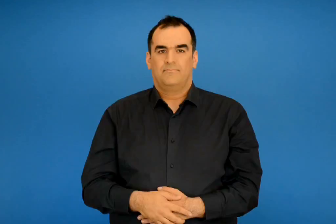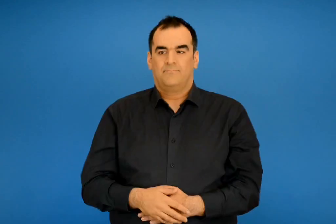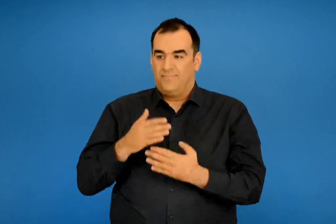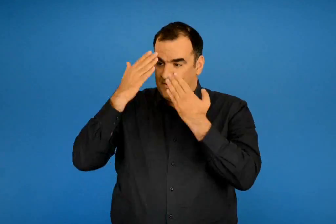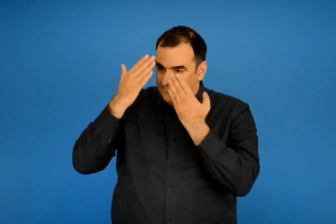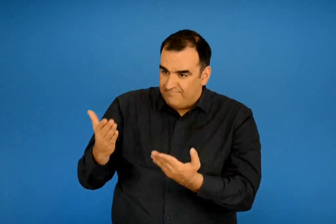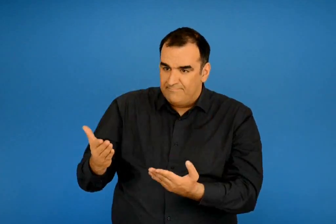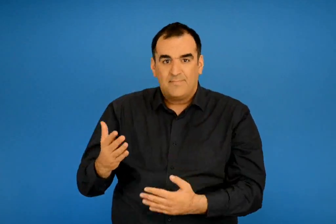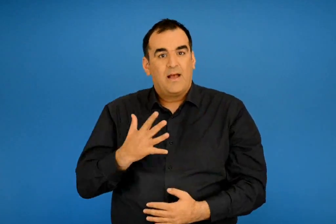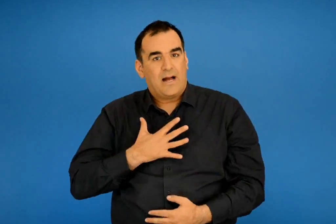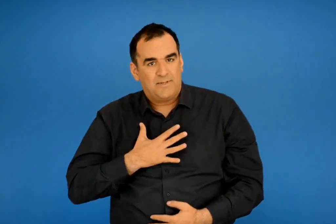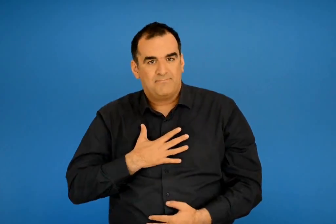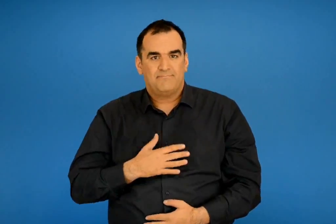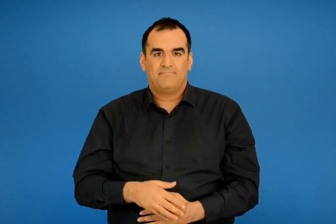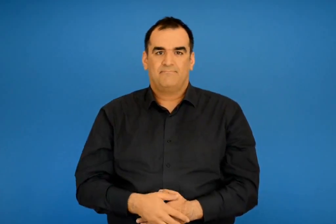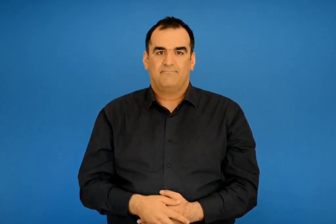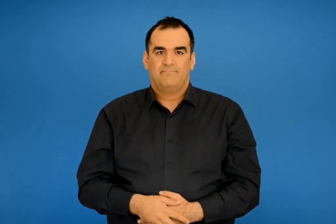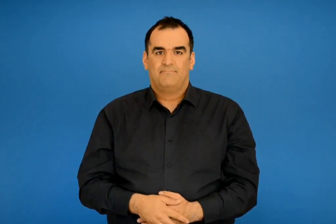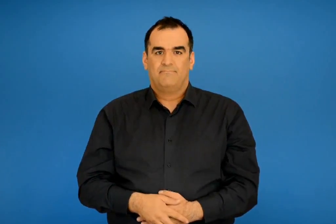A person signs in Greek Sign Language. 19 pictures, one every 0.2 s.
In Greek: ευγνωμοσύνη και αγάπη
